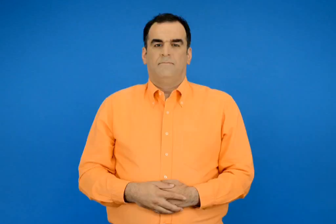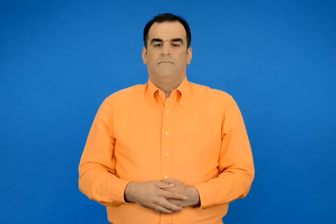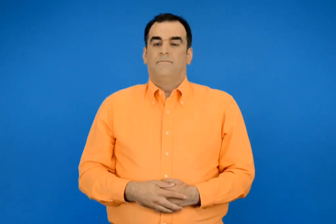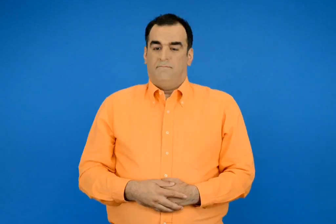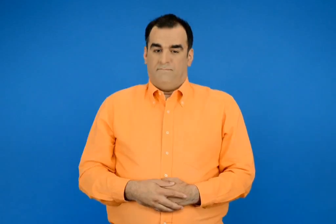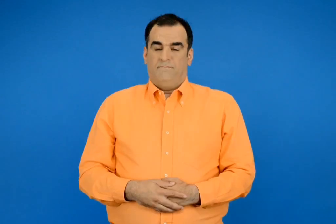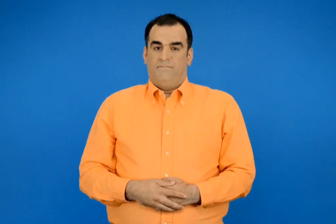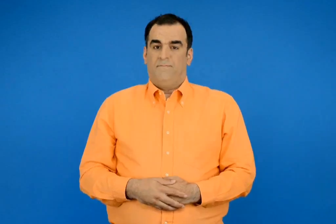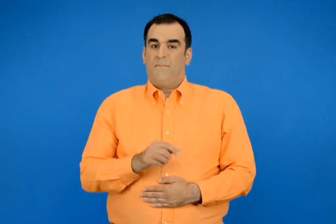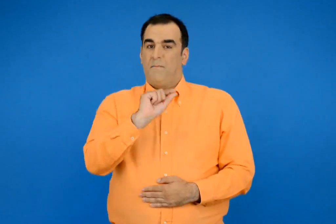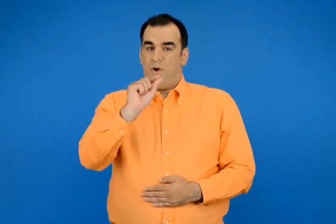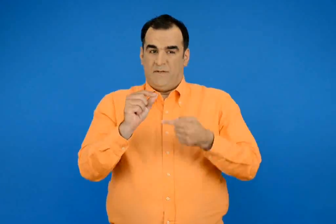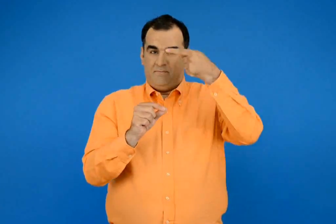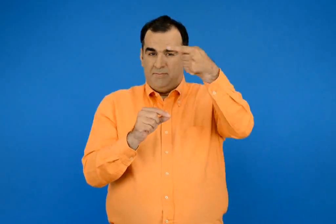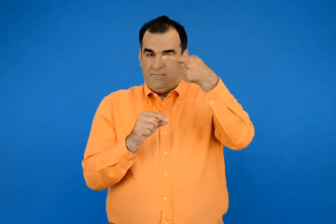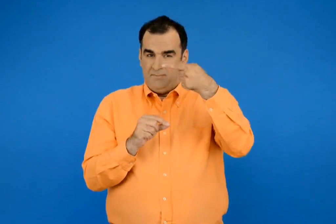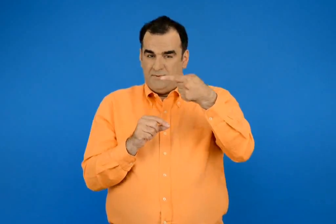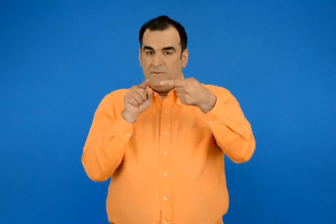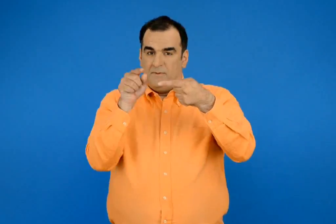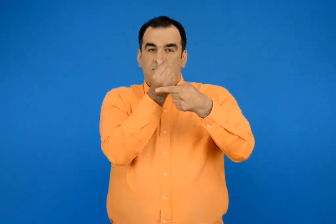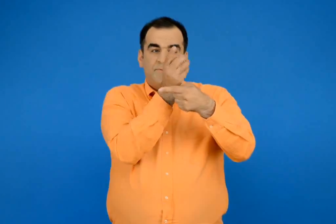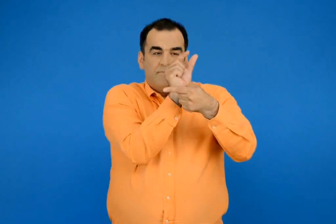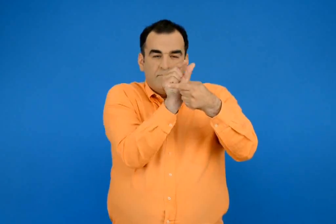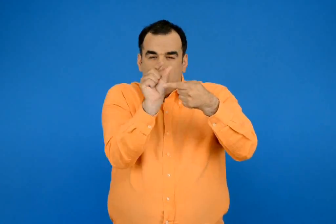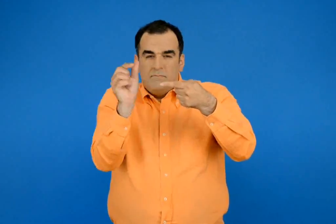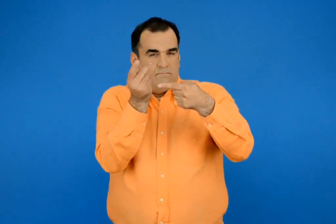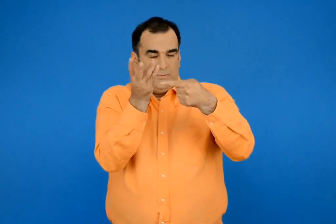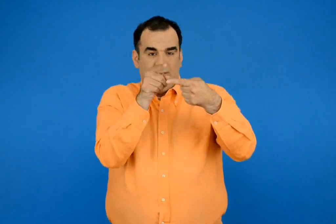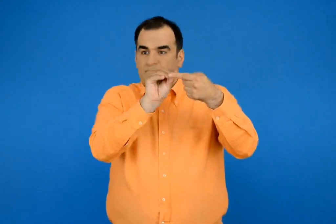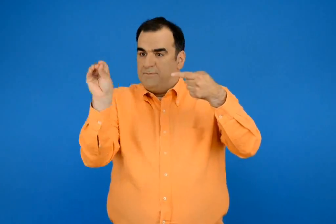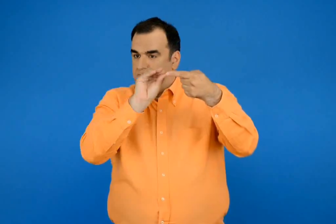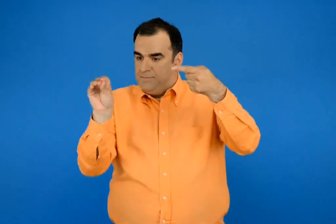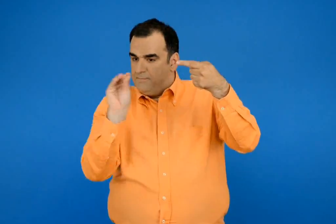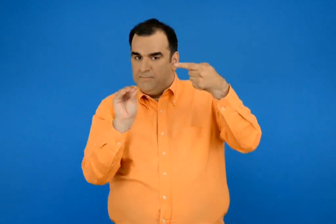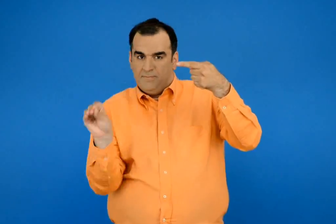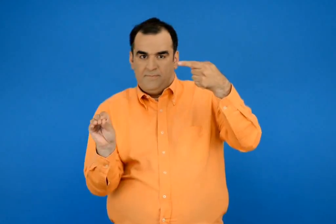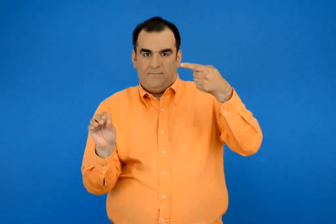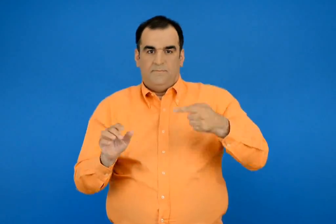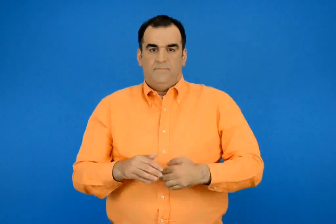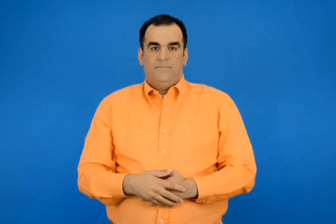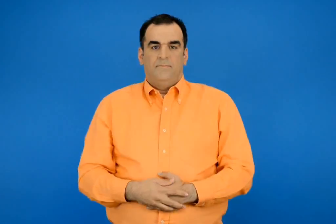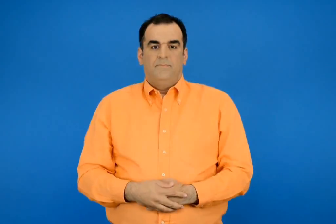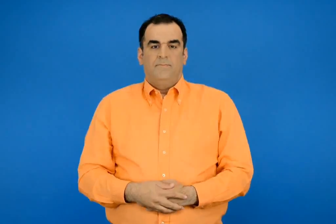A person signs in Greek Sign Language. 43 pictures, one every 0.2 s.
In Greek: πόσα τετραγωνάκια είναι το μήκος κάθε μολυβιού ; συμπληρώνω τους αντίστοιχους αριθμούς
